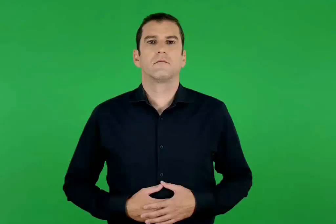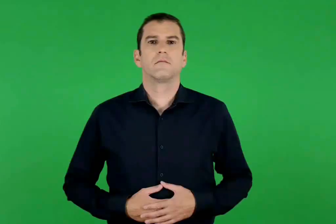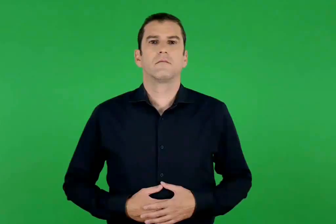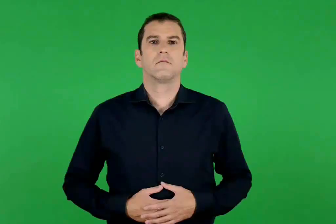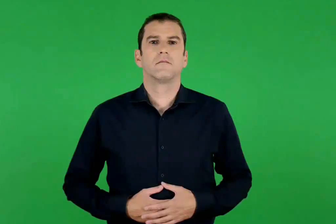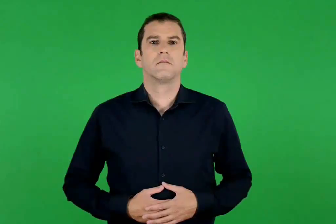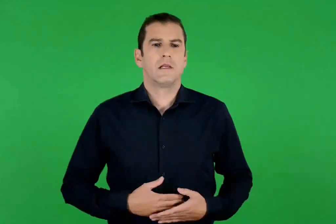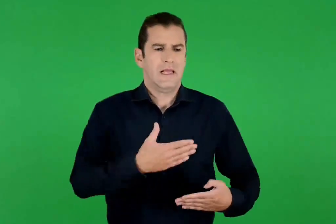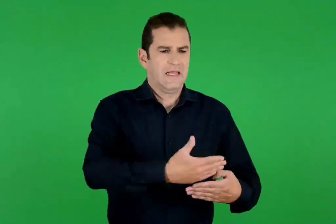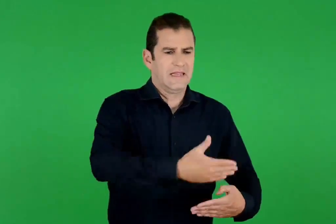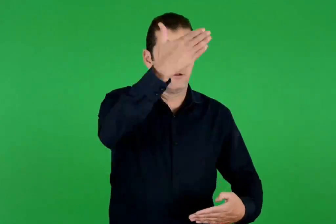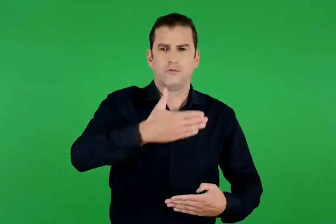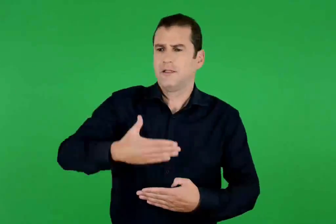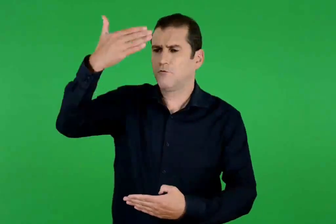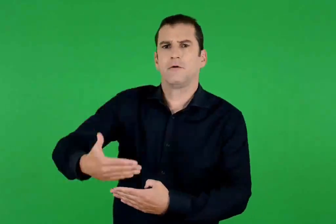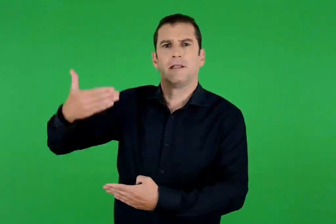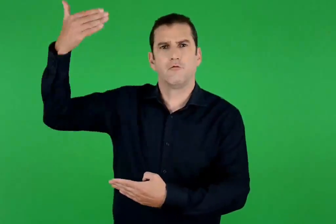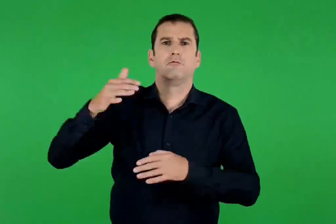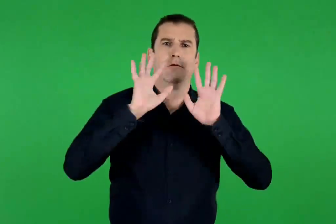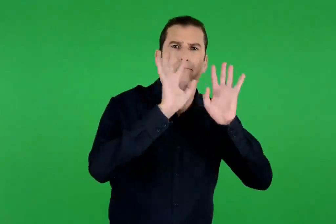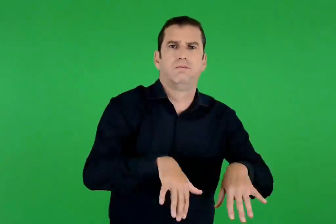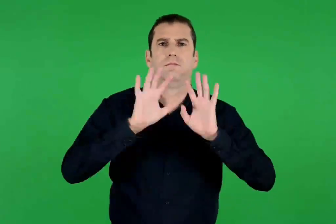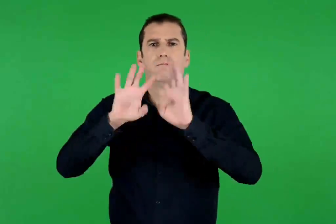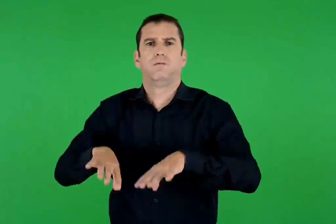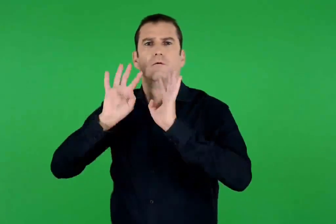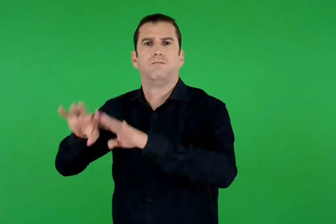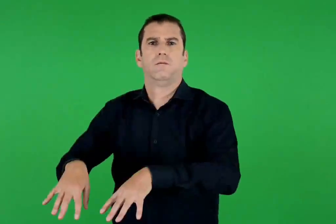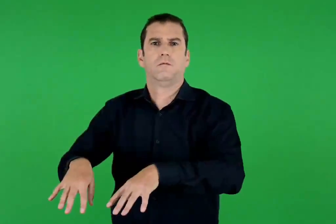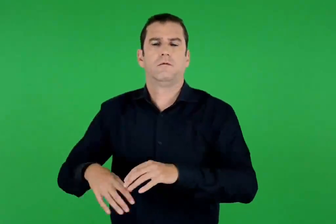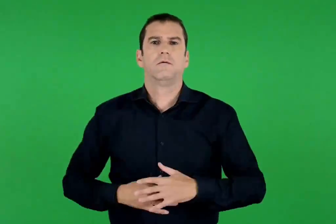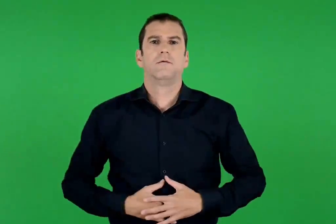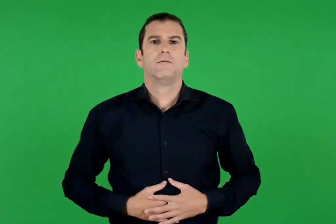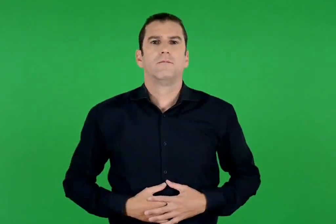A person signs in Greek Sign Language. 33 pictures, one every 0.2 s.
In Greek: γκρεμίζοντας τους τοίχους
